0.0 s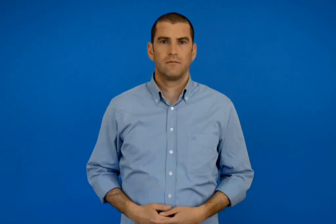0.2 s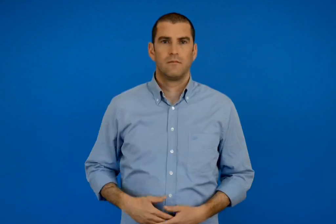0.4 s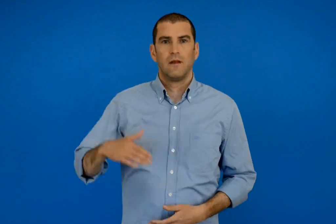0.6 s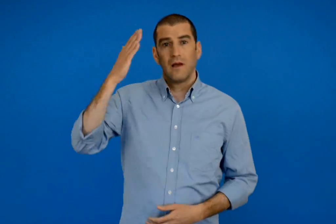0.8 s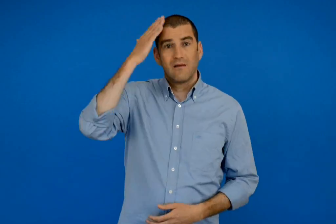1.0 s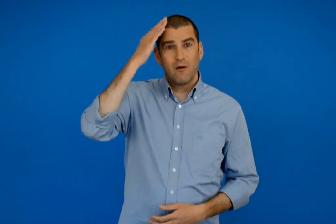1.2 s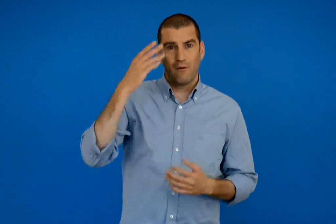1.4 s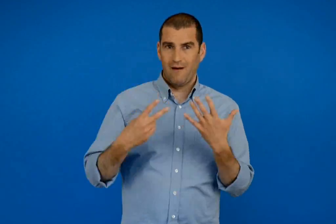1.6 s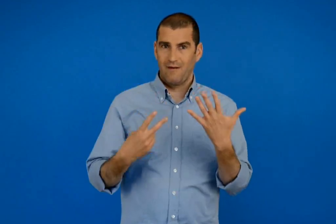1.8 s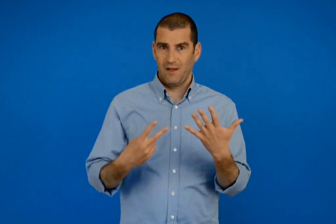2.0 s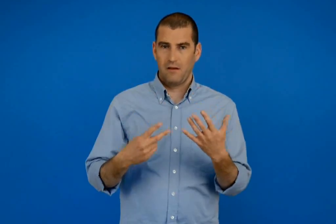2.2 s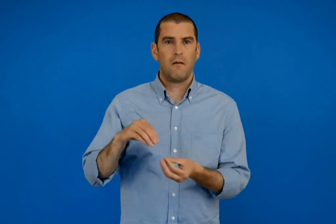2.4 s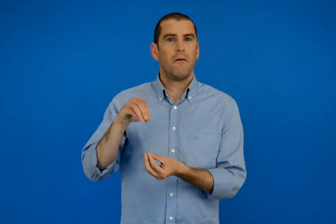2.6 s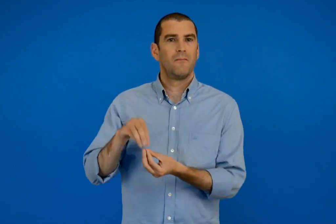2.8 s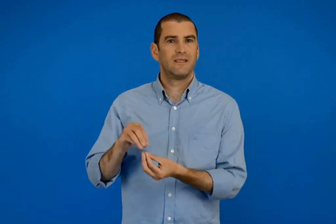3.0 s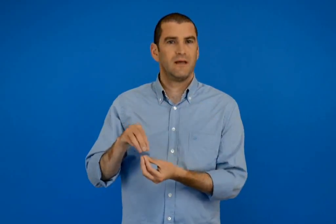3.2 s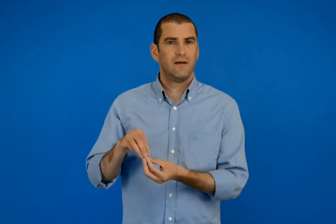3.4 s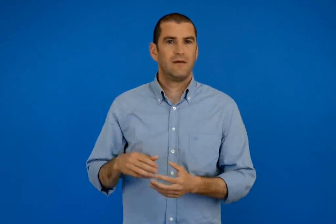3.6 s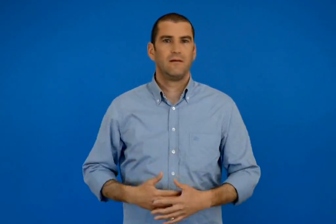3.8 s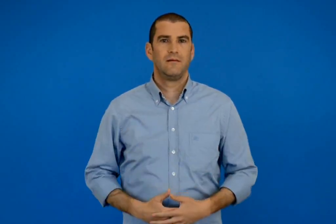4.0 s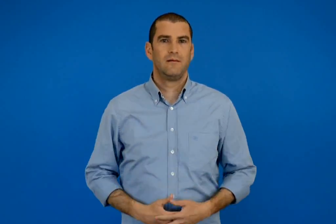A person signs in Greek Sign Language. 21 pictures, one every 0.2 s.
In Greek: κεφάλαιο 7 πάσχα
